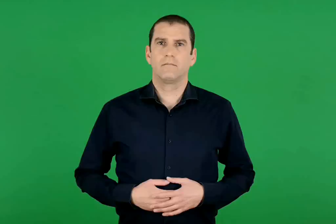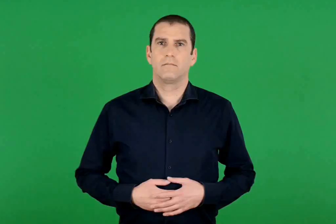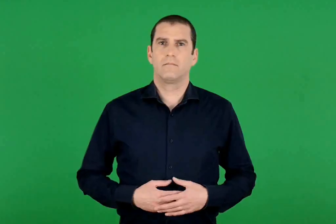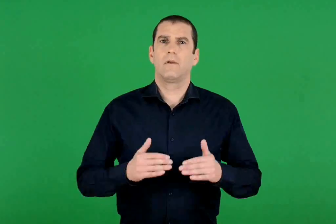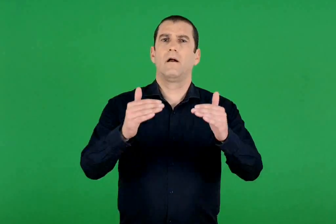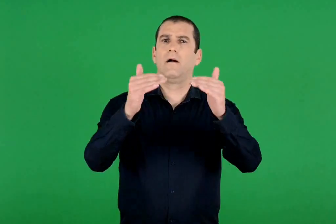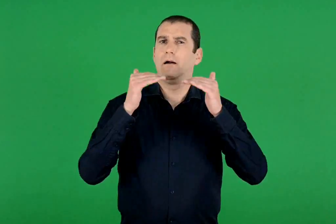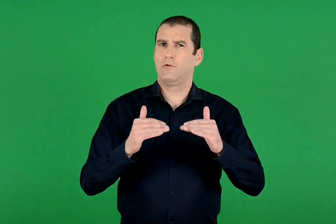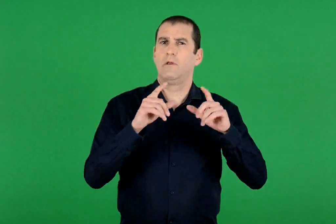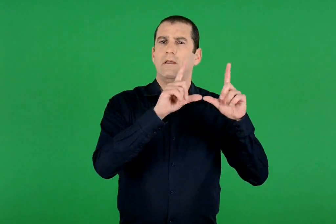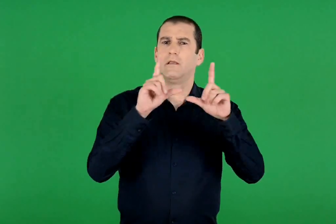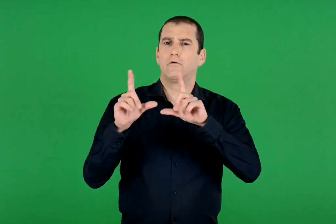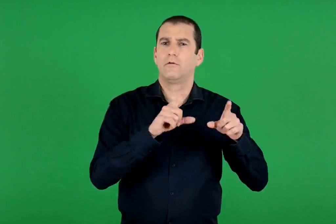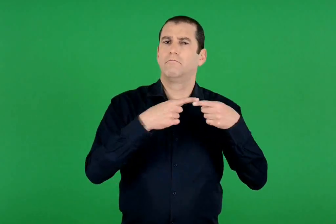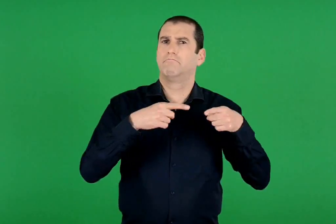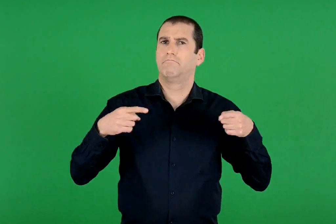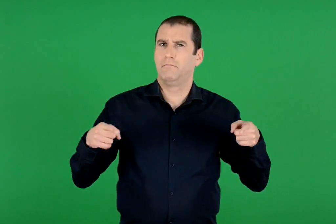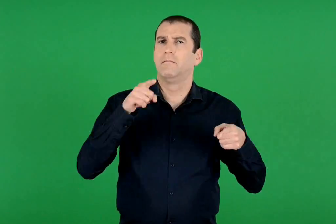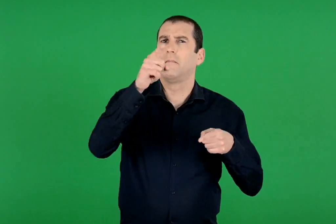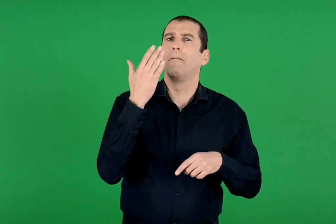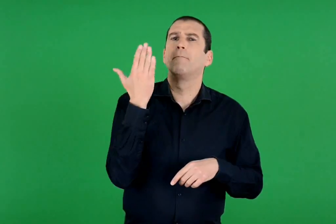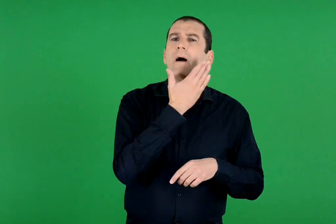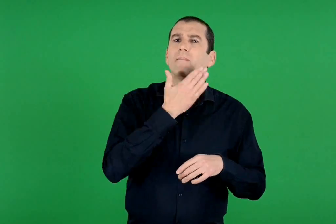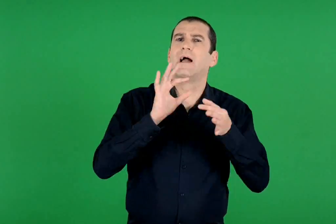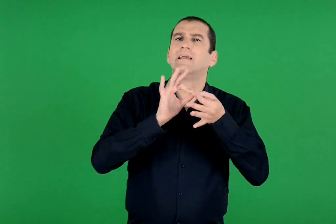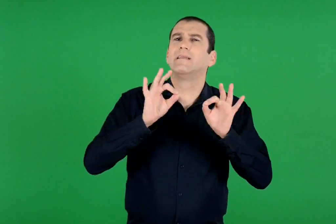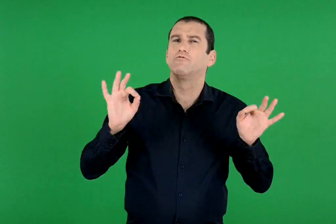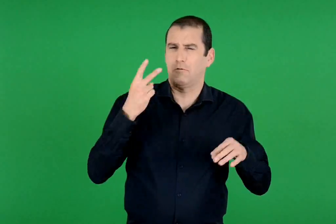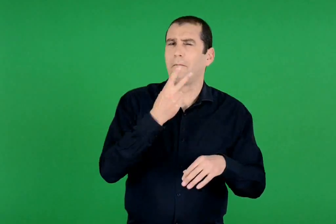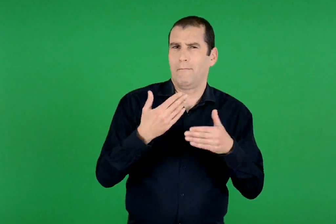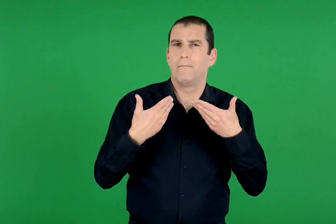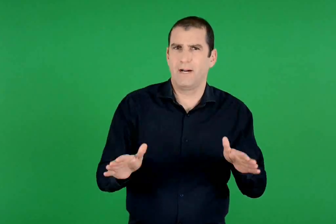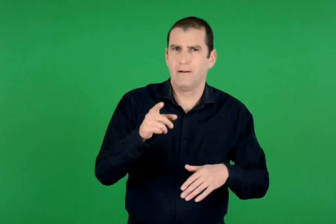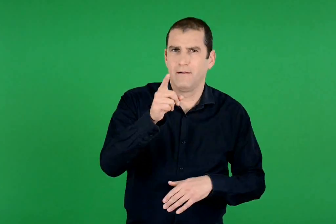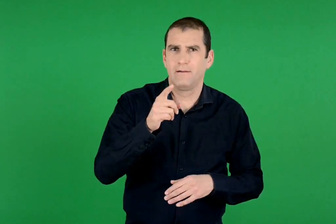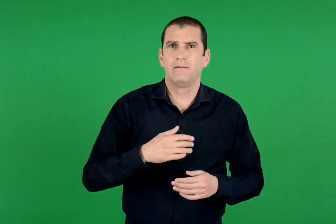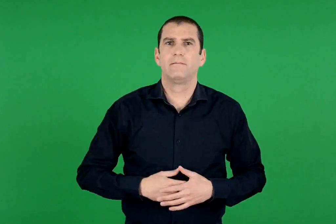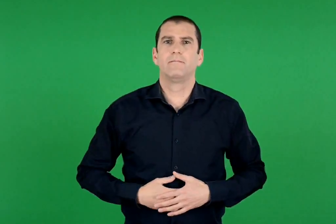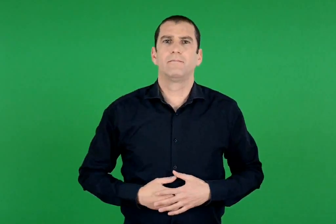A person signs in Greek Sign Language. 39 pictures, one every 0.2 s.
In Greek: παρακάτω βλέπεις διάφορες εικόνες που έχεις συναντήσει στο μάθημα της ιστορίας
